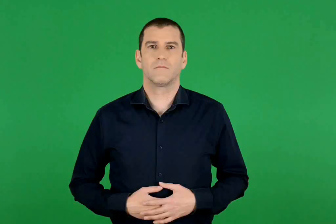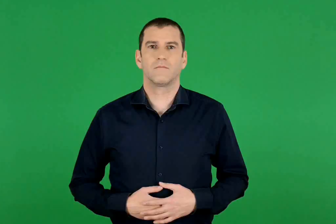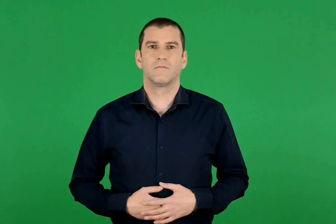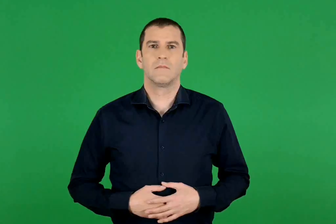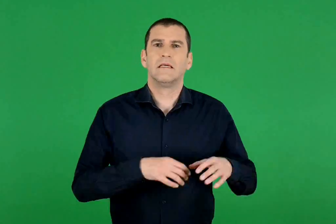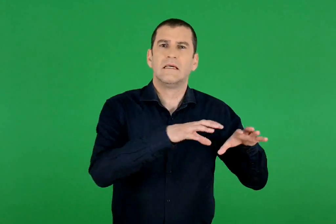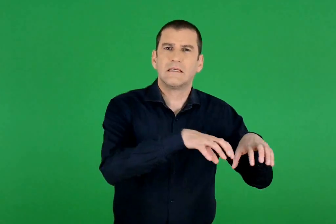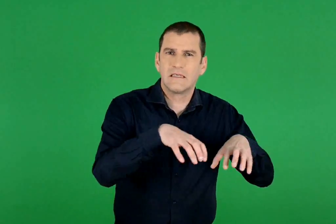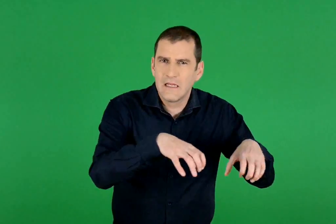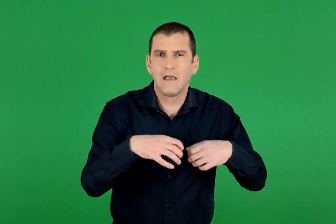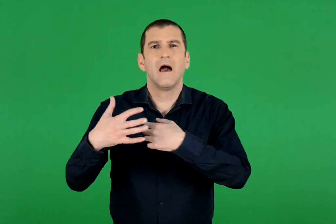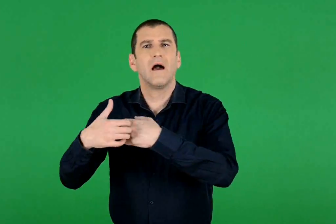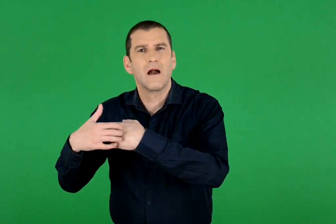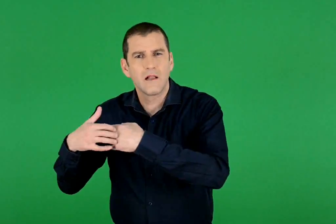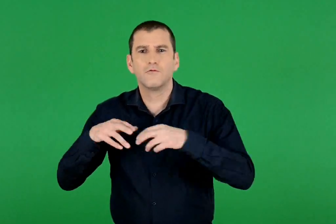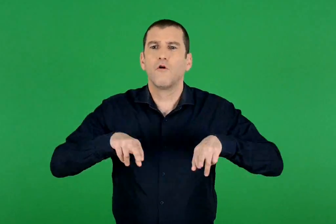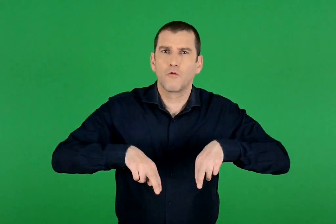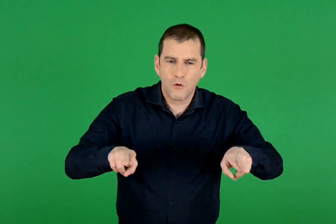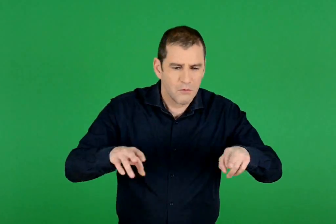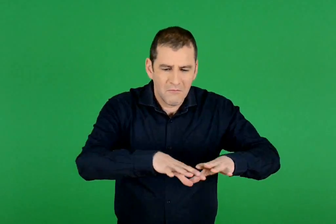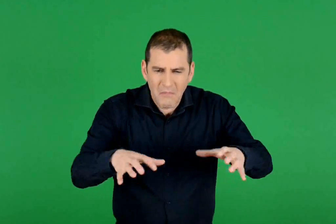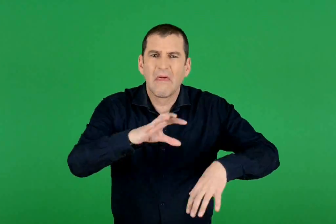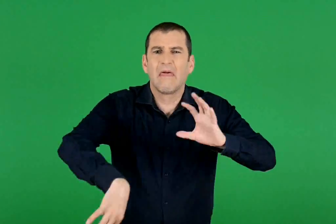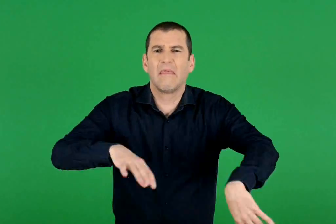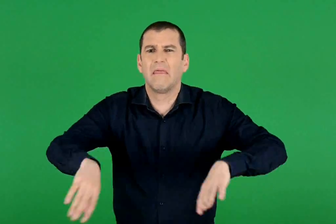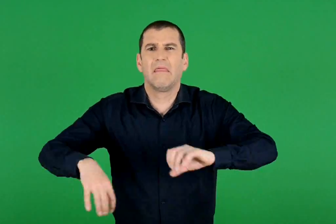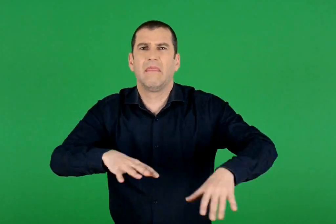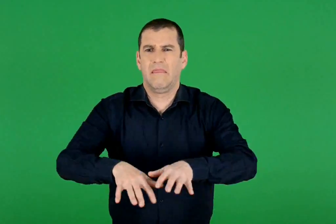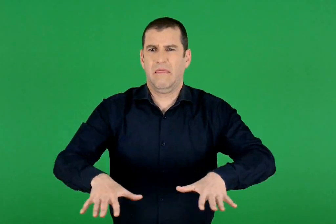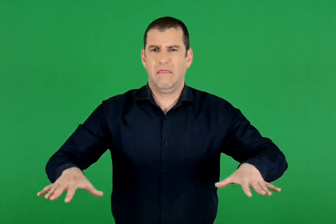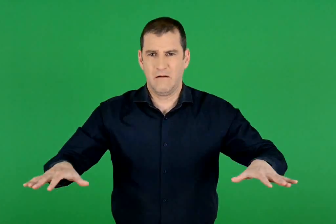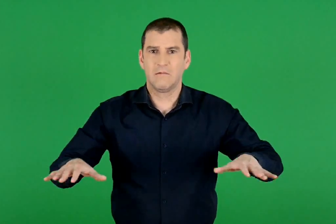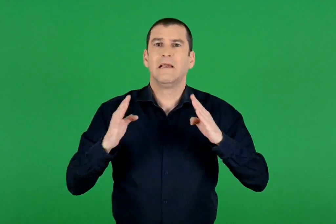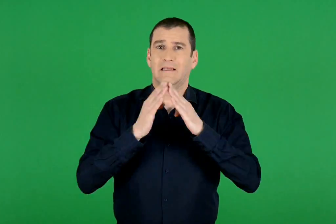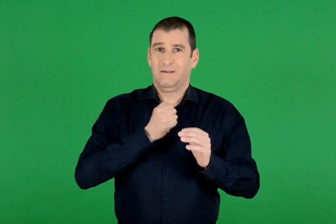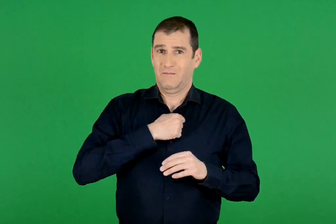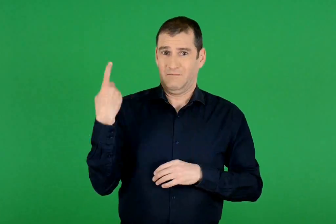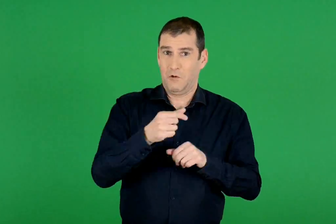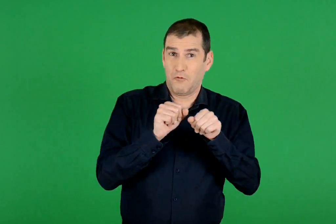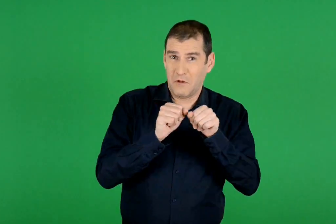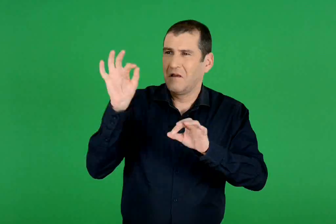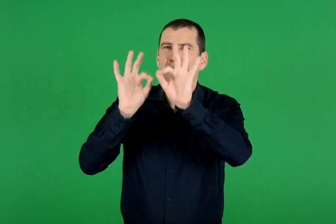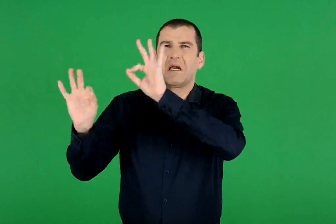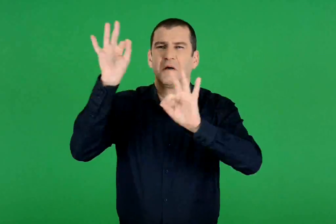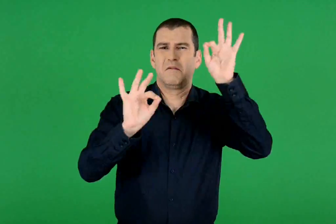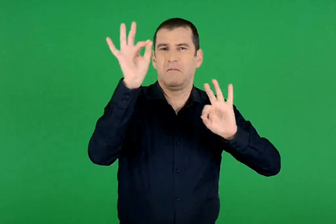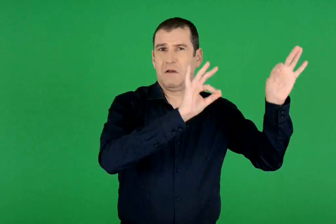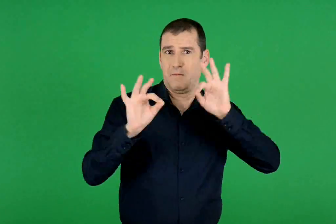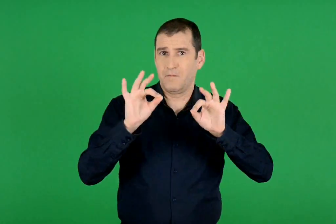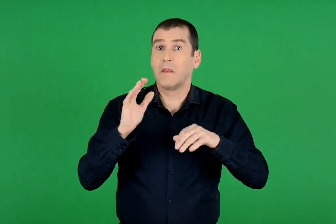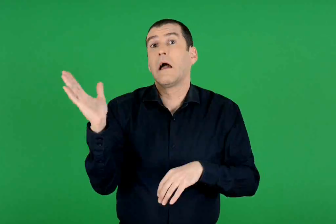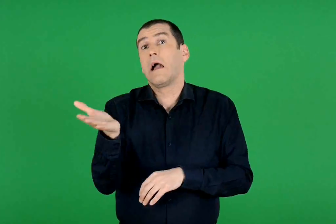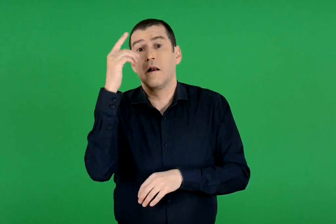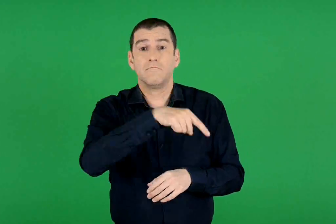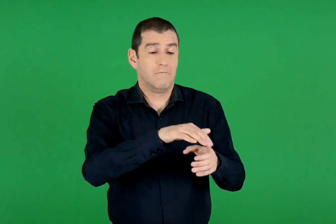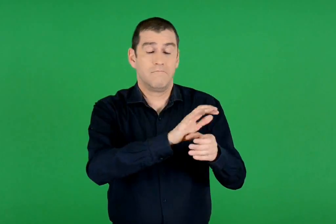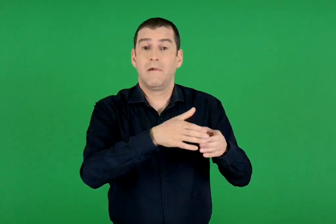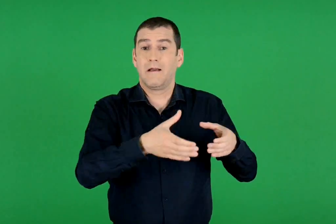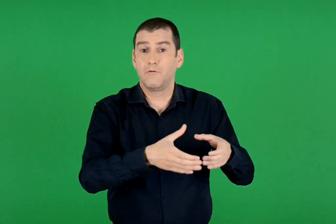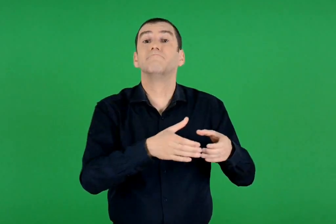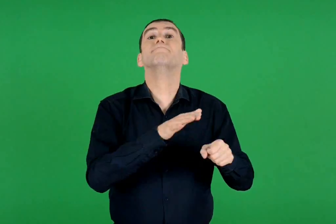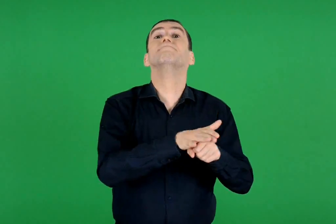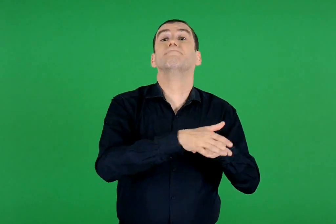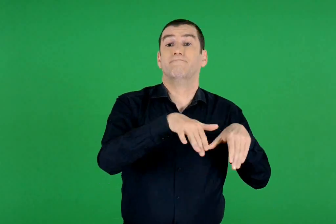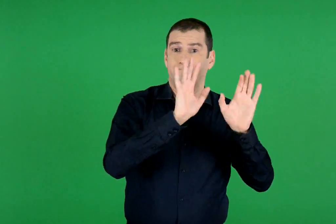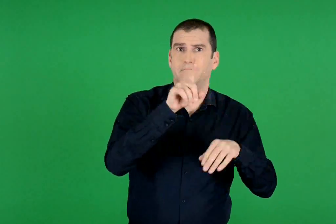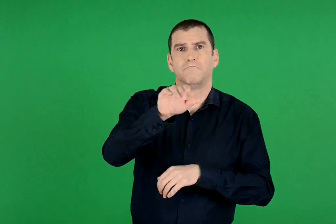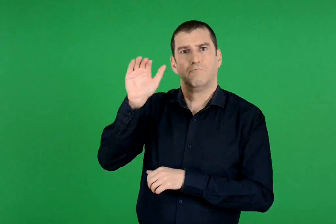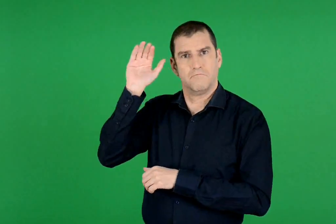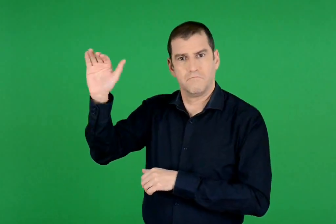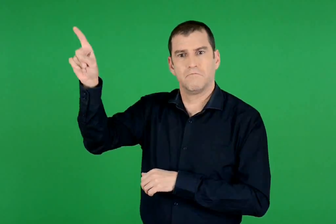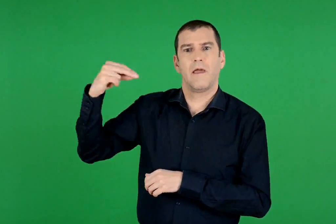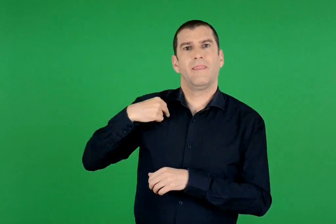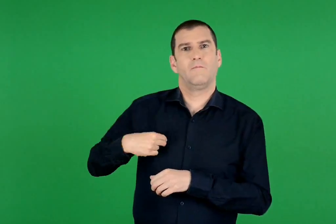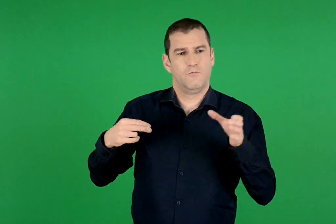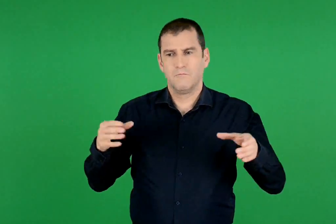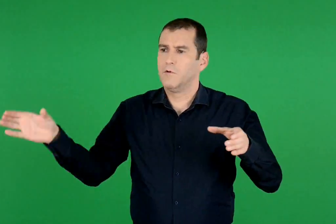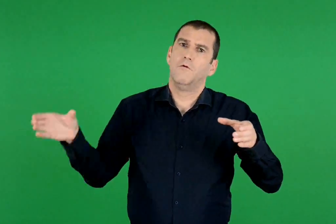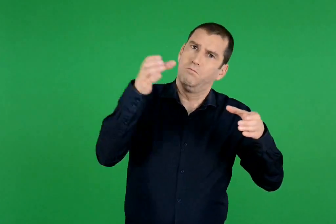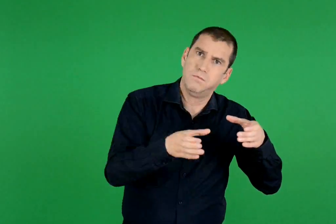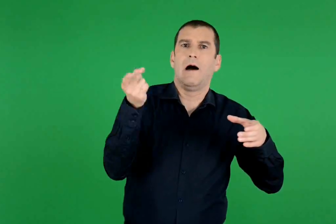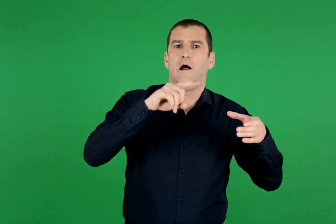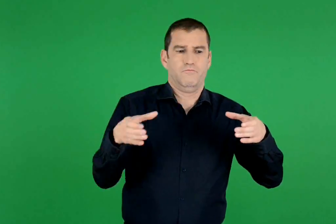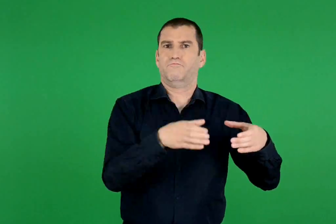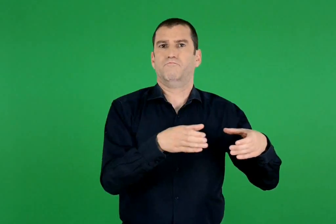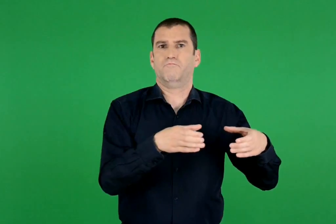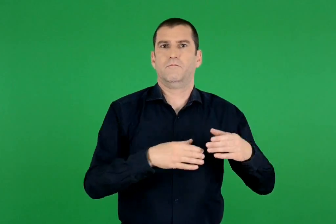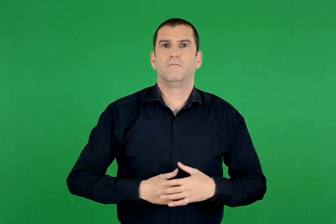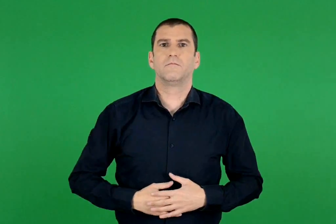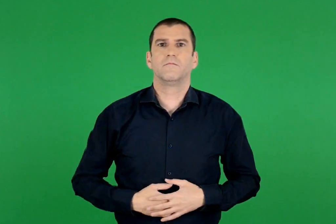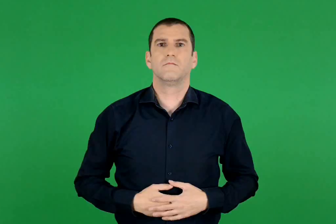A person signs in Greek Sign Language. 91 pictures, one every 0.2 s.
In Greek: οι αδέσποτοι σκύλοι και γάτες τα σκορπίζουν , ενώ σμήνη από μύγες θα είναι κοντά στο σπίτι μας. εάν ο κάδος δεν αρκεί ζητήστε από τον δήμο να τοποθετήσει και άλλον
